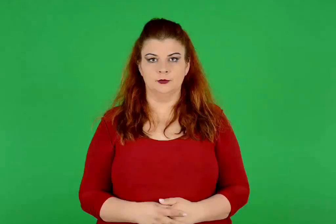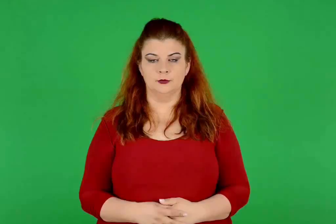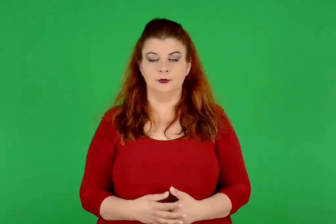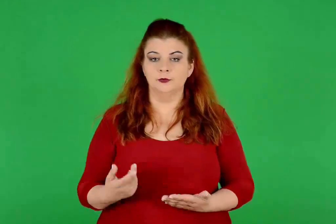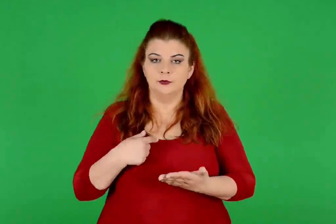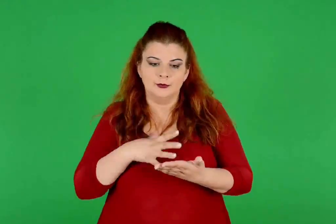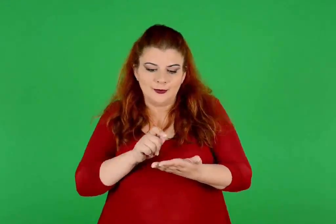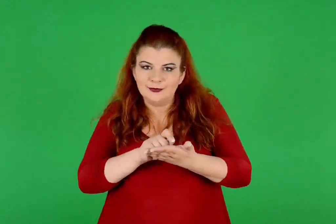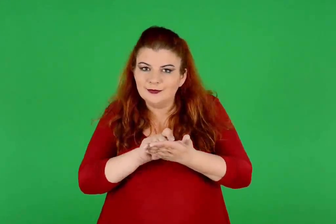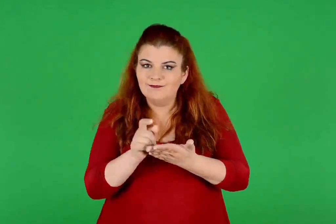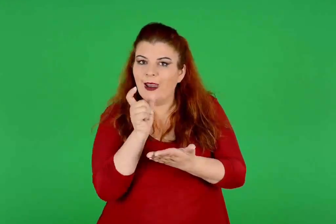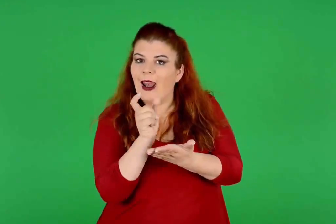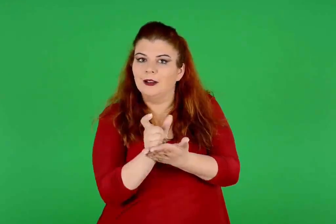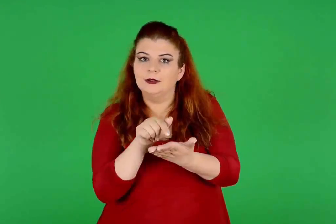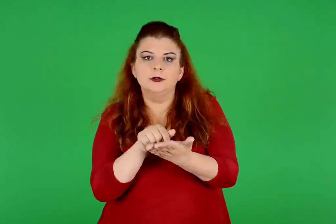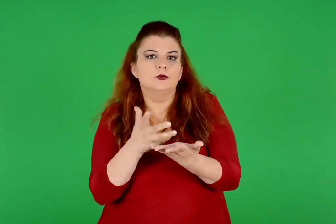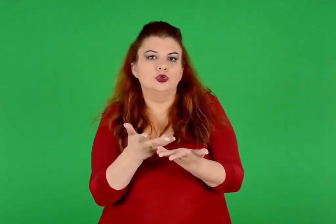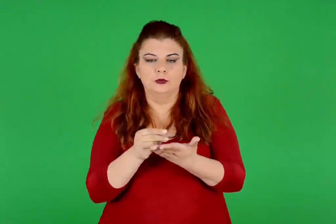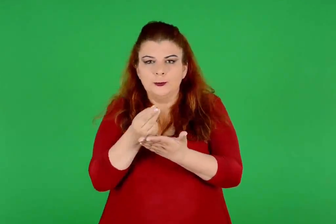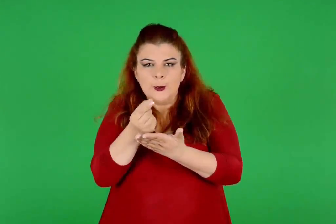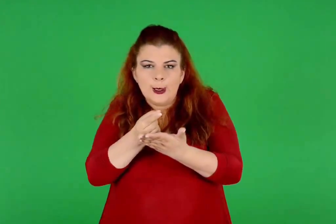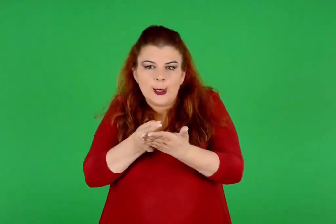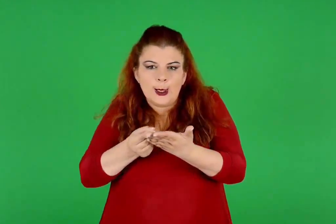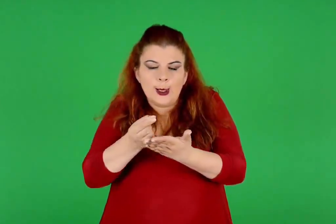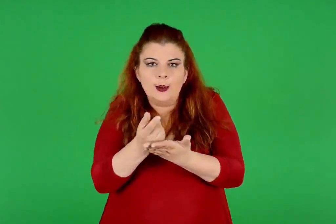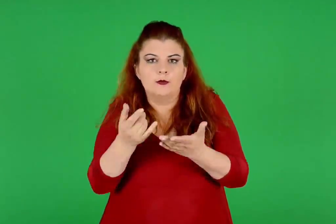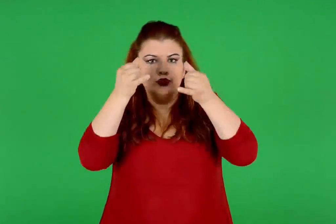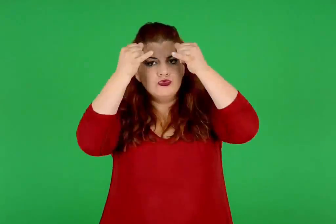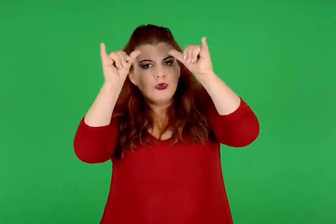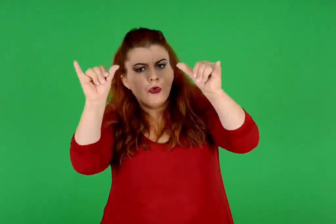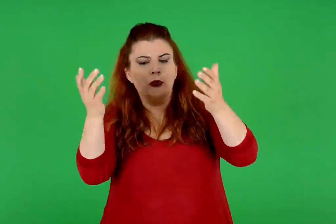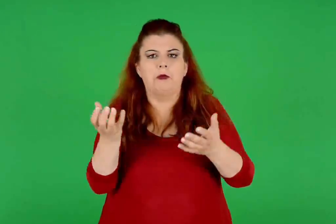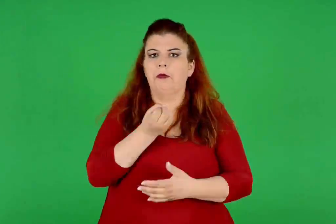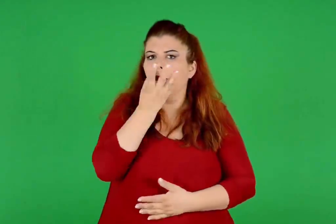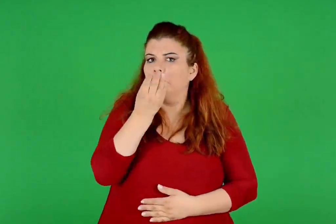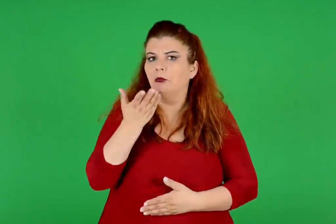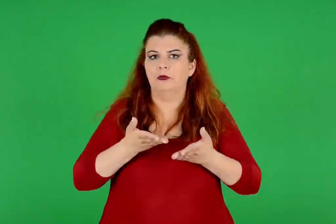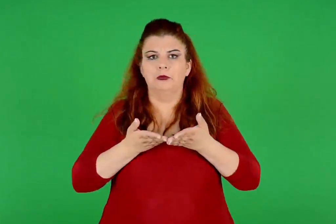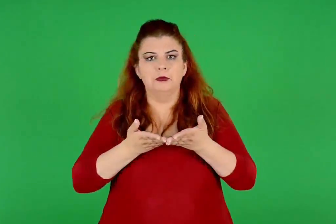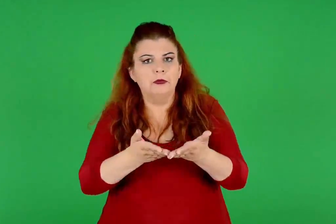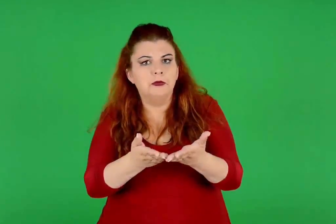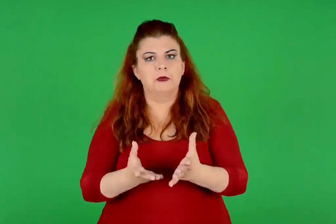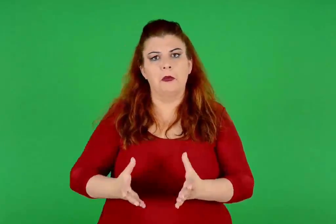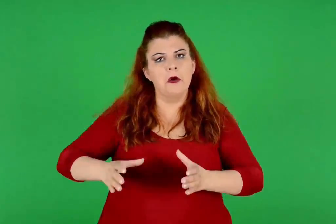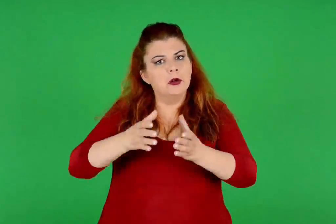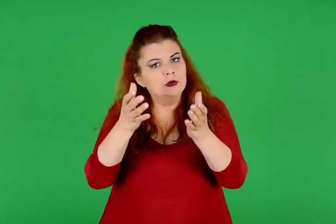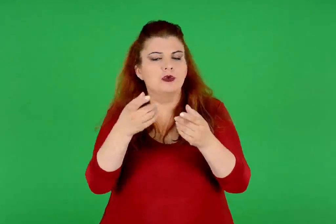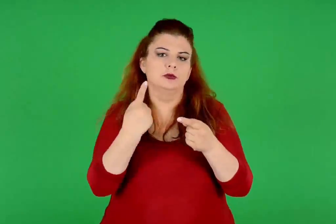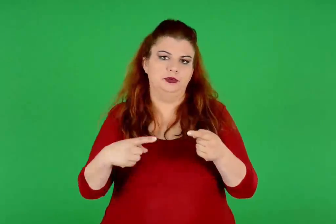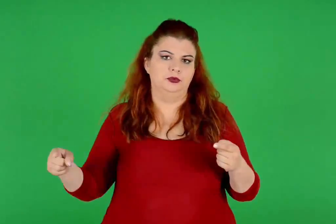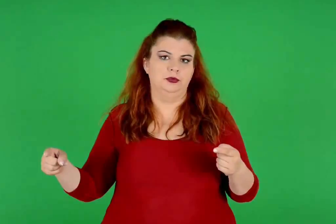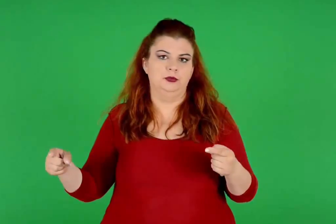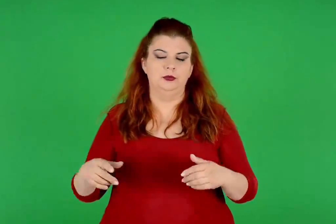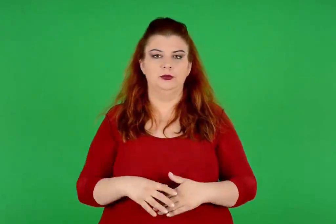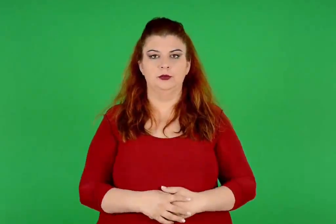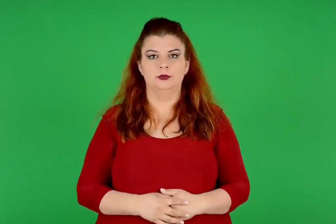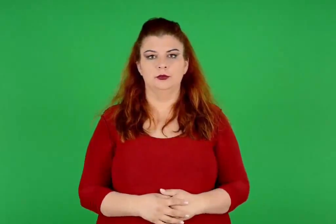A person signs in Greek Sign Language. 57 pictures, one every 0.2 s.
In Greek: για να γράψουν μια λέξη σχεδίαζαν εικόνες ζώων , φυτών , πλοίων , αγγείων κτλ
